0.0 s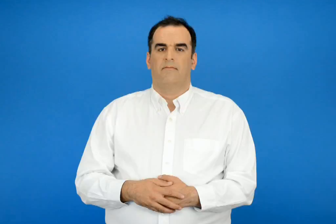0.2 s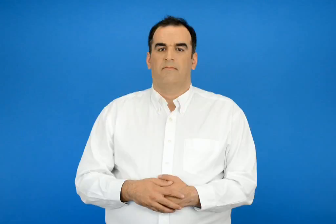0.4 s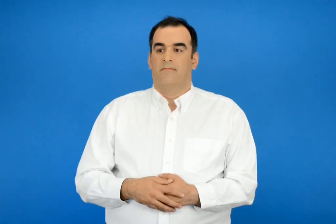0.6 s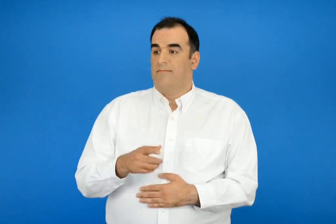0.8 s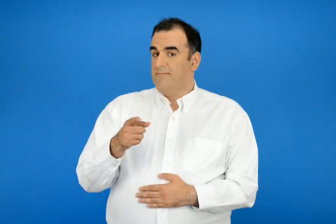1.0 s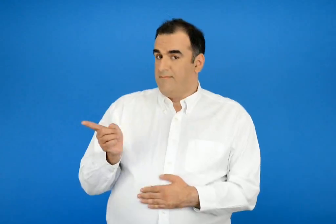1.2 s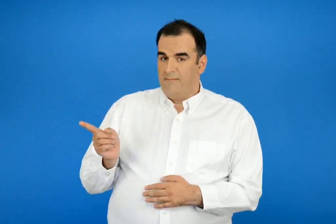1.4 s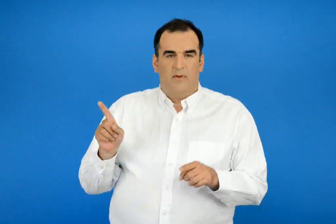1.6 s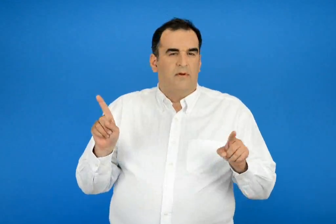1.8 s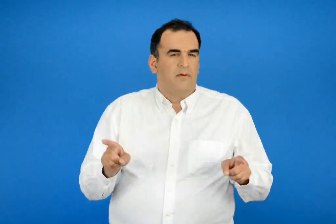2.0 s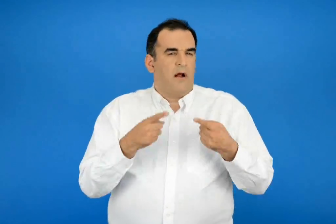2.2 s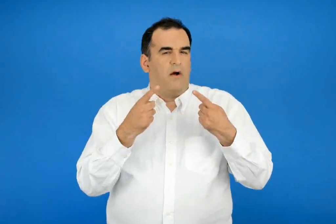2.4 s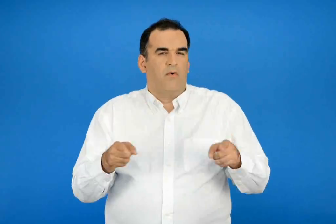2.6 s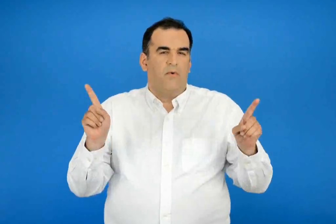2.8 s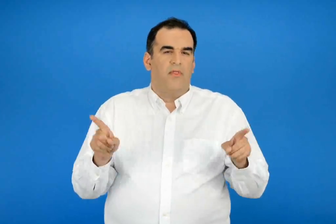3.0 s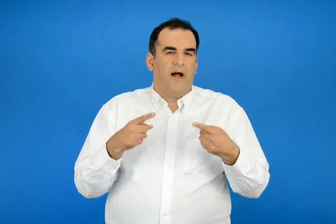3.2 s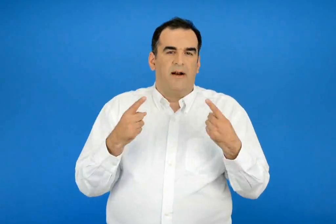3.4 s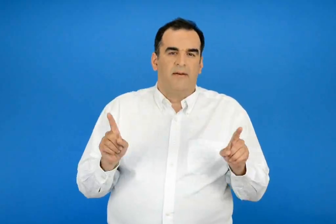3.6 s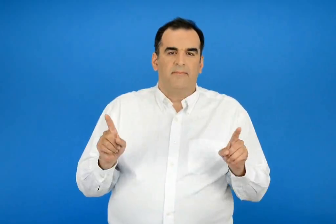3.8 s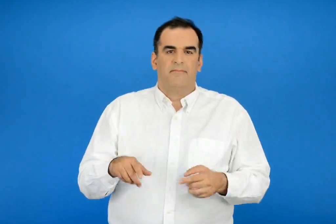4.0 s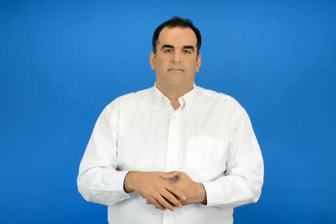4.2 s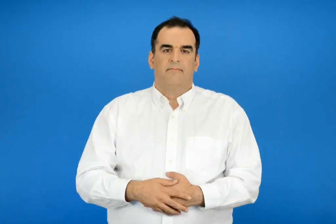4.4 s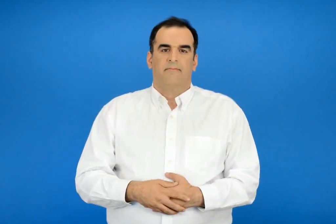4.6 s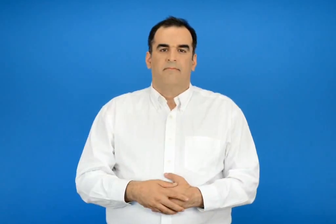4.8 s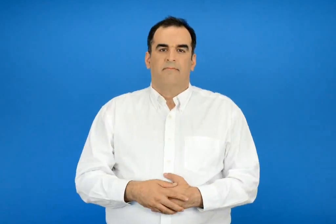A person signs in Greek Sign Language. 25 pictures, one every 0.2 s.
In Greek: τραγουδάνε
